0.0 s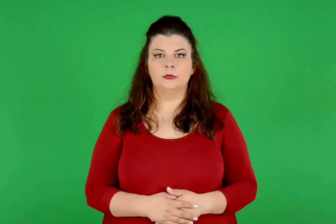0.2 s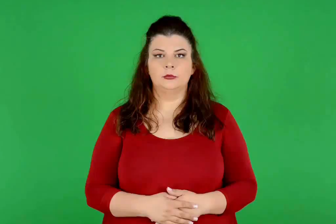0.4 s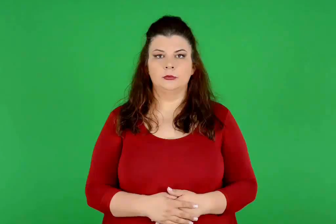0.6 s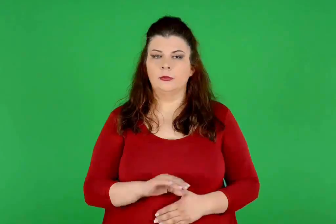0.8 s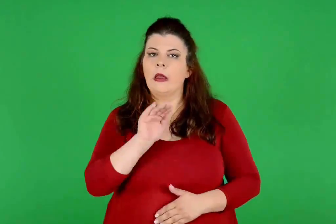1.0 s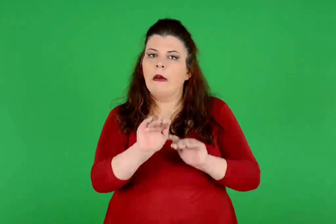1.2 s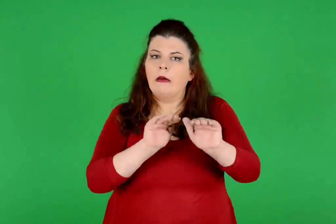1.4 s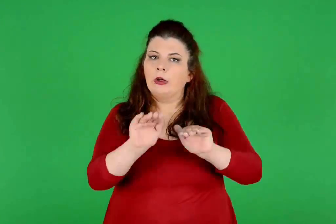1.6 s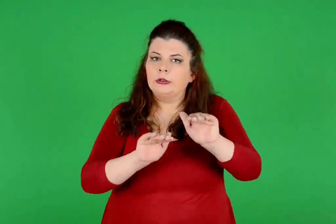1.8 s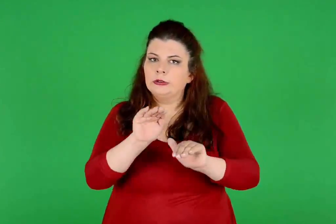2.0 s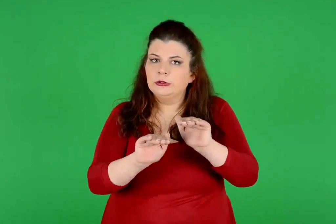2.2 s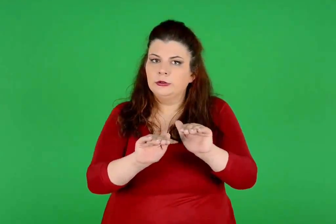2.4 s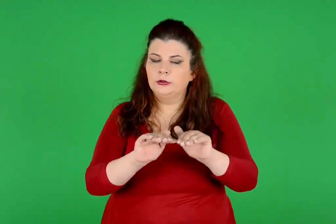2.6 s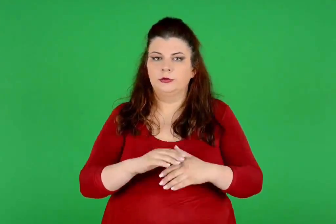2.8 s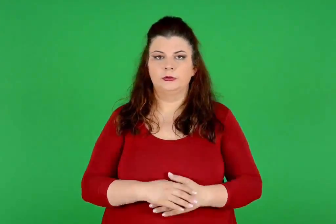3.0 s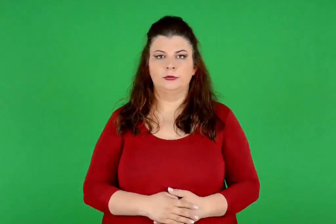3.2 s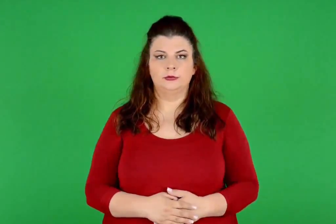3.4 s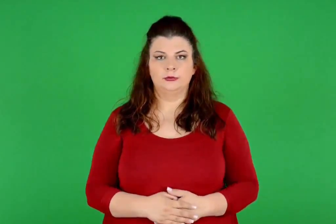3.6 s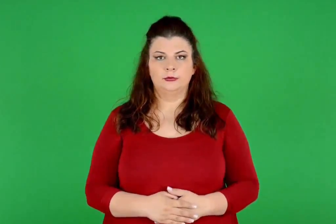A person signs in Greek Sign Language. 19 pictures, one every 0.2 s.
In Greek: ερωτήσεις
